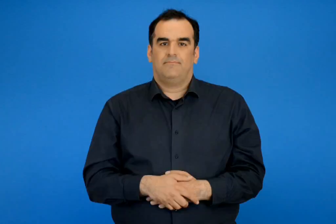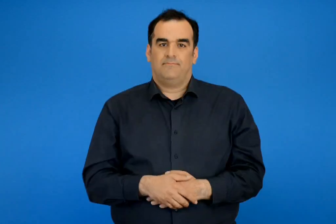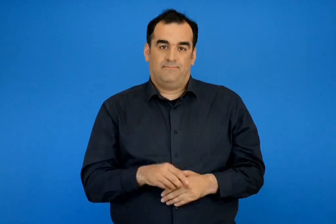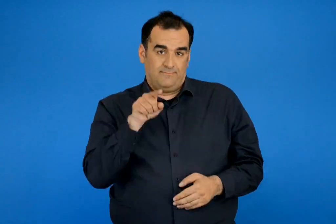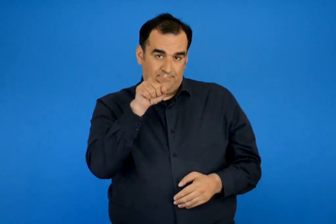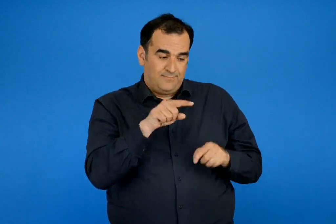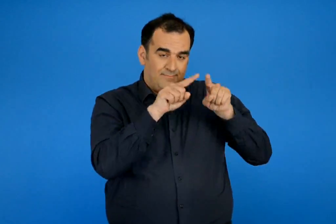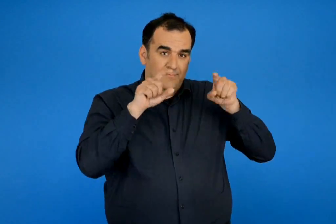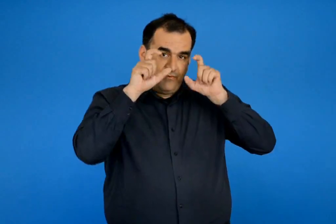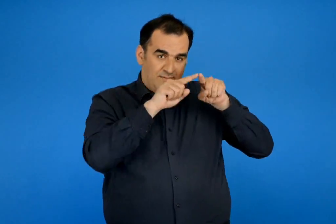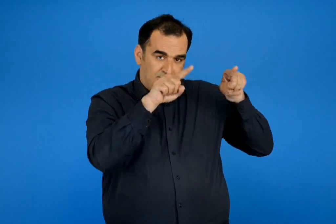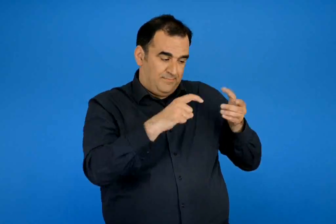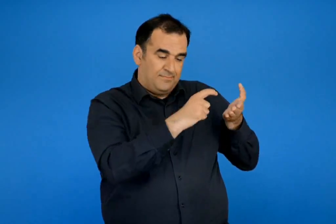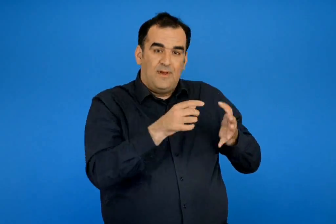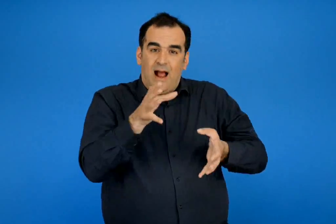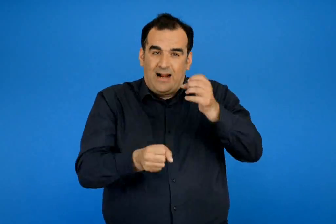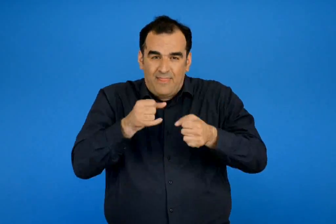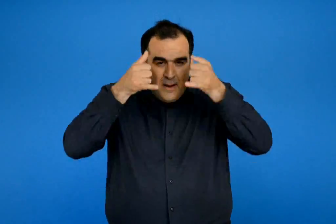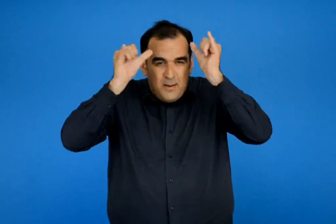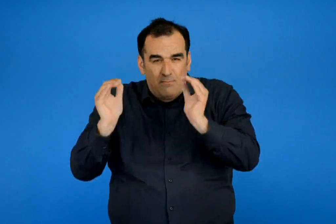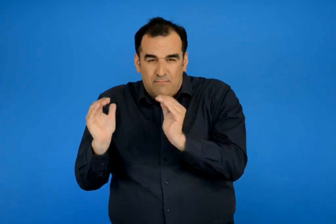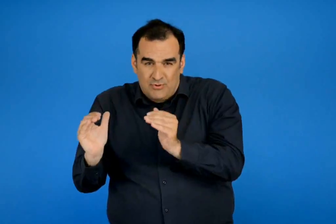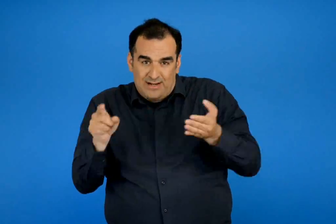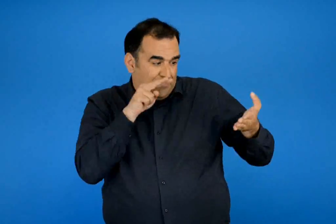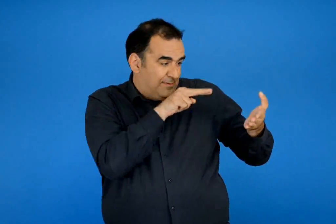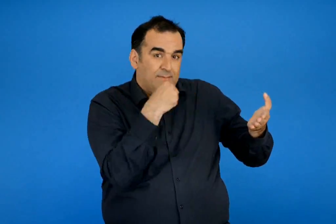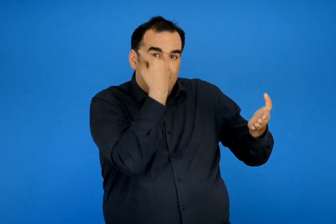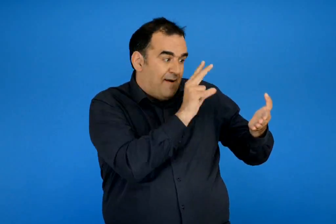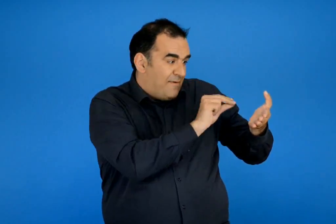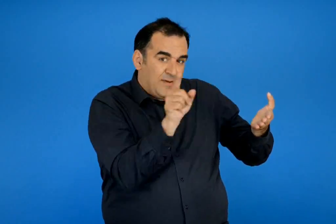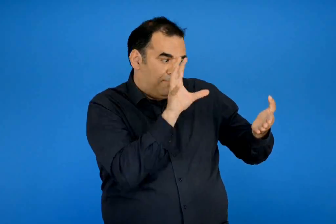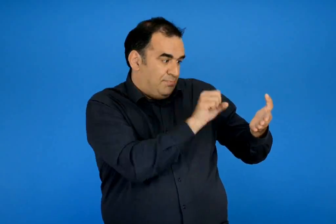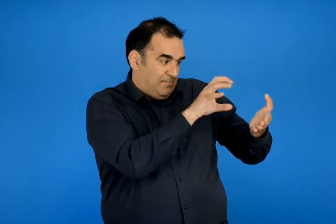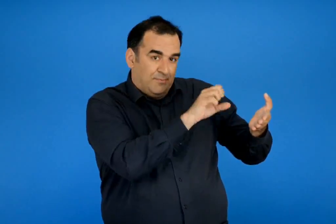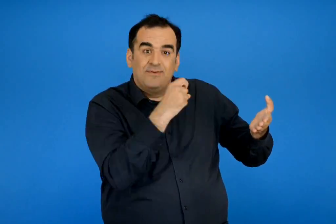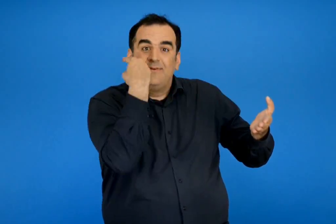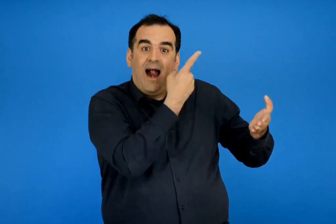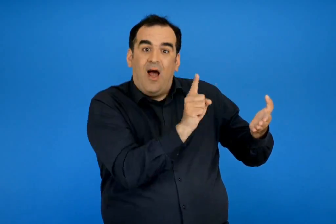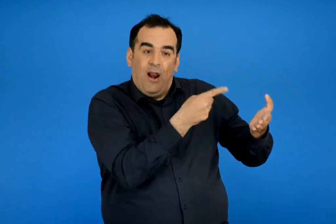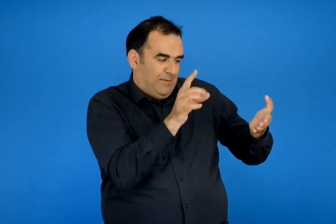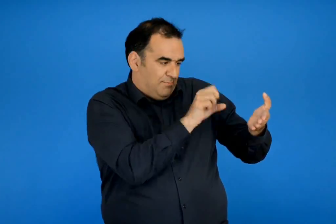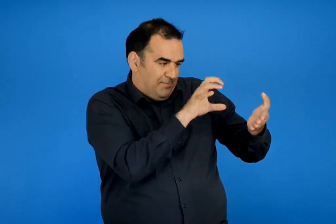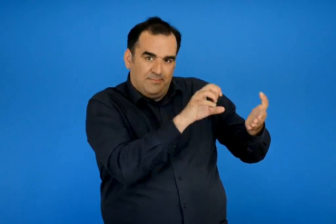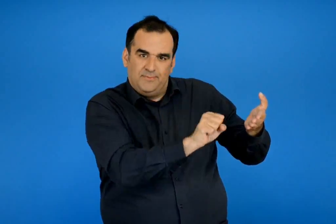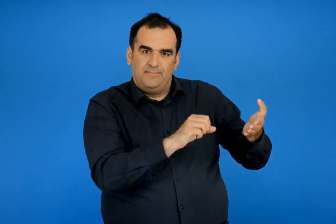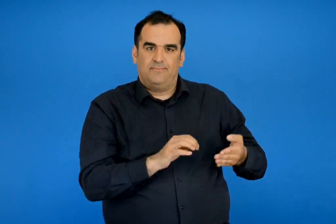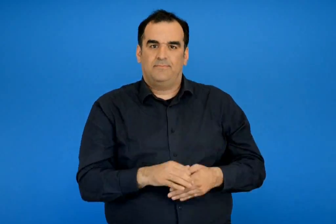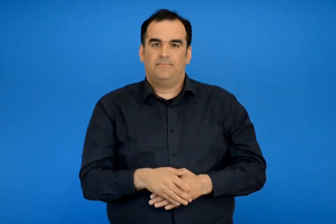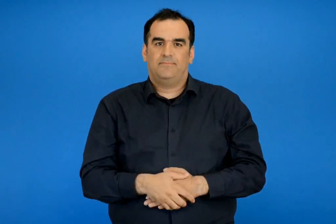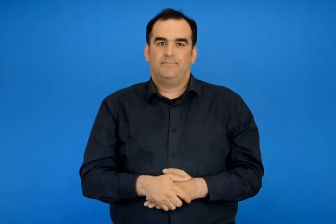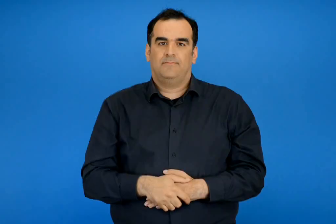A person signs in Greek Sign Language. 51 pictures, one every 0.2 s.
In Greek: παρατήρησε την εικόνα και βρες ομοιότητες και διάφορες αναμεσά στην αγελάδα και στο μοσχαράκι της
